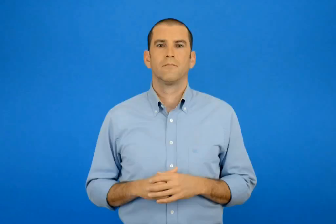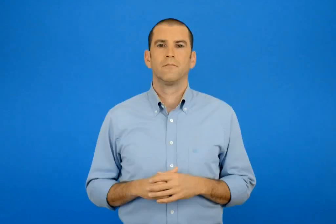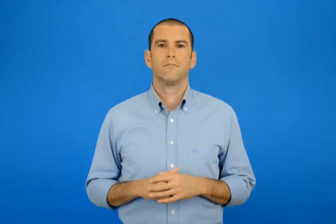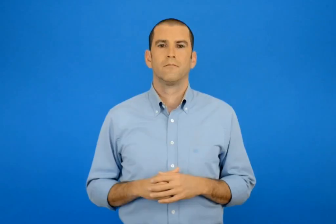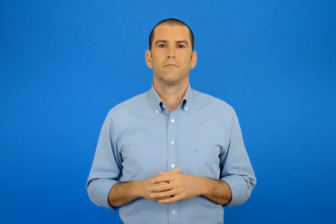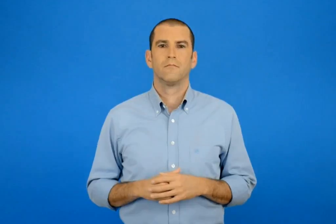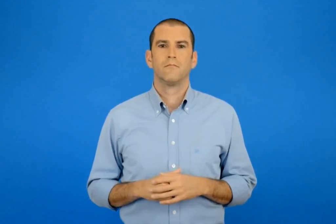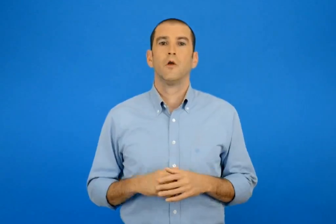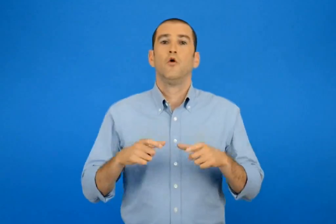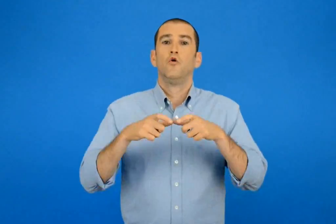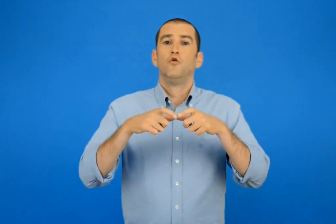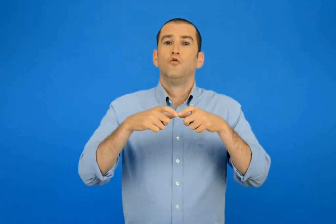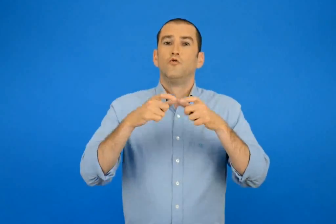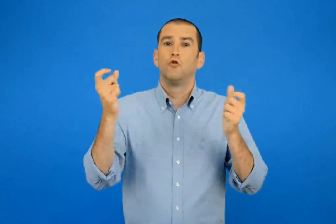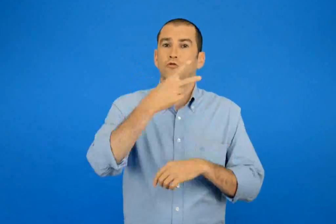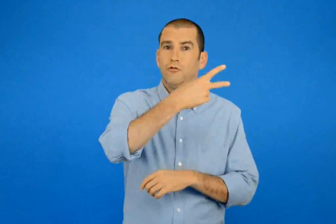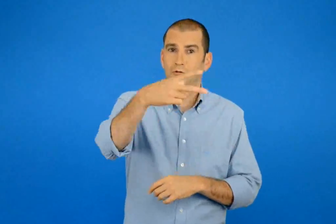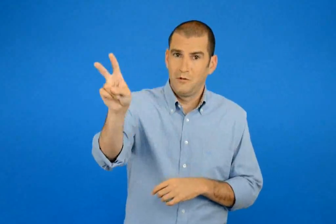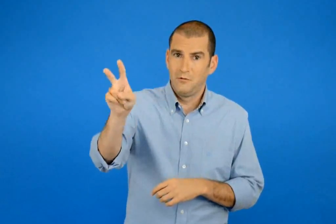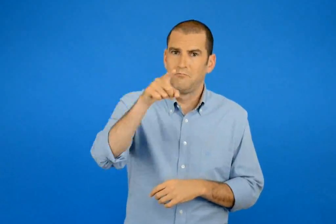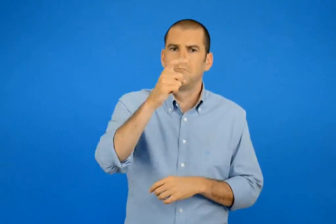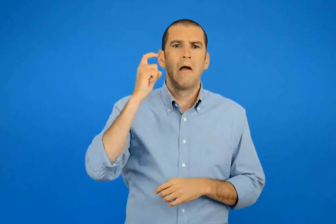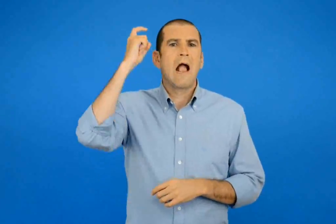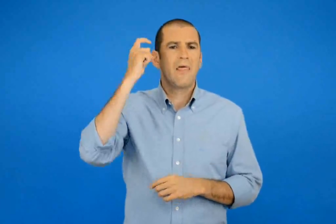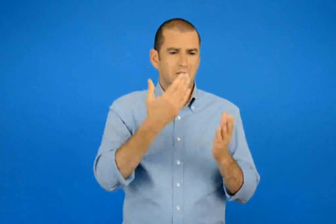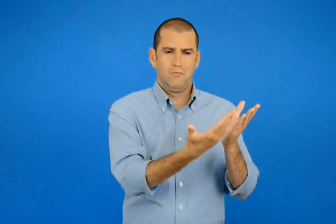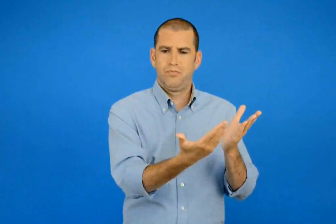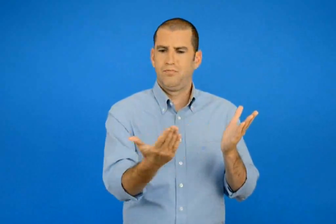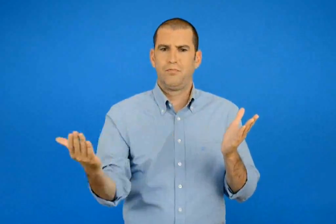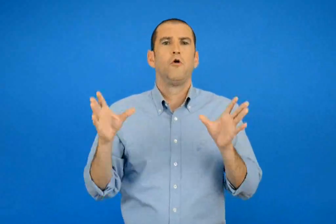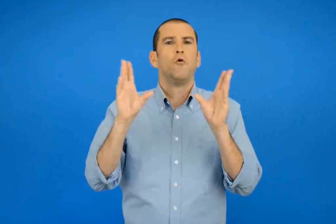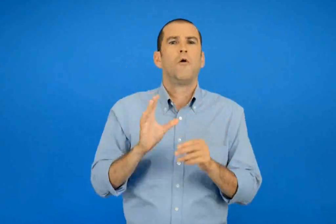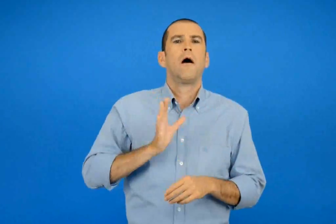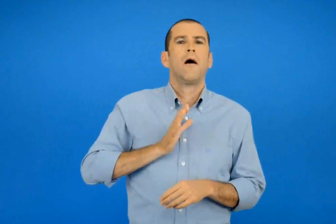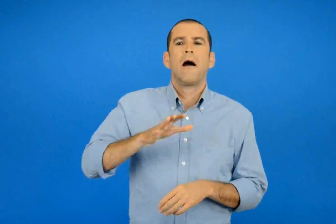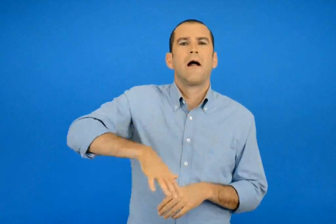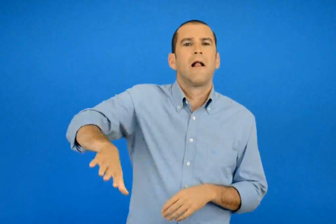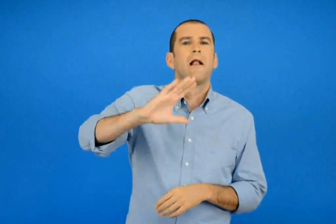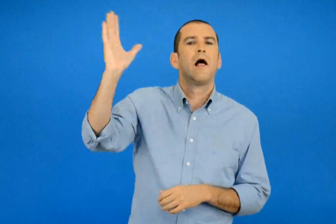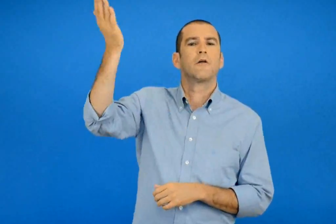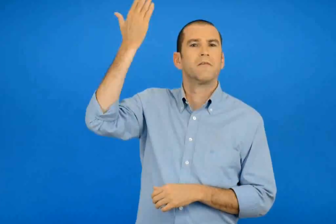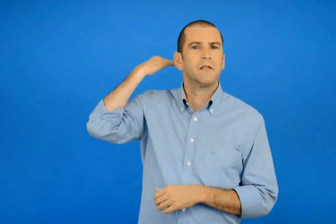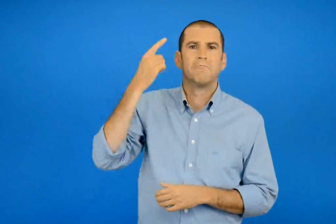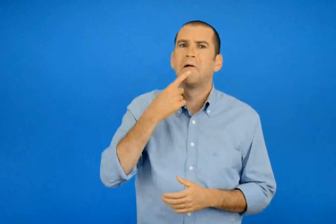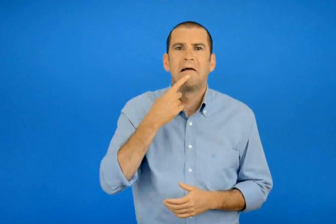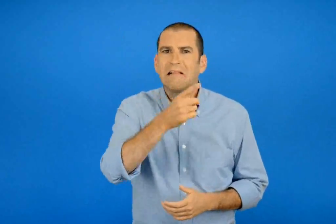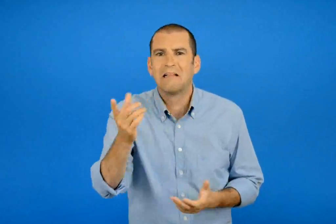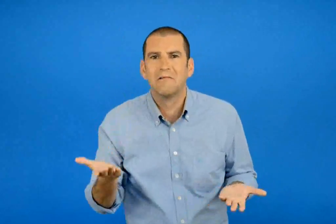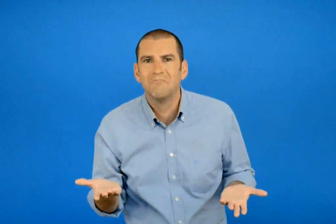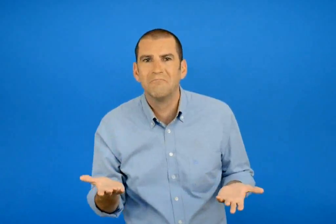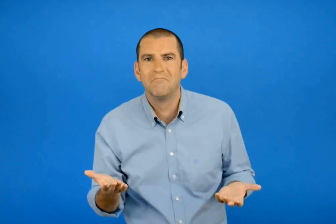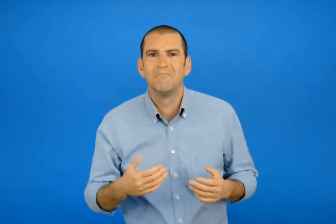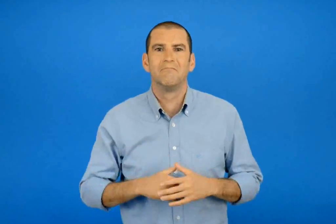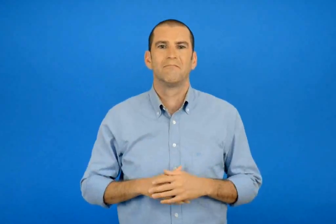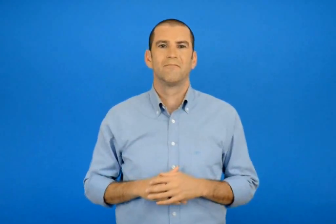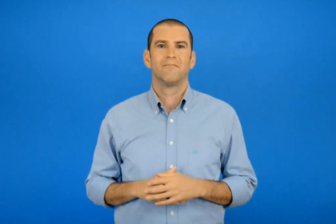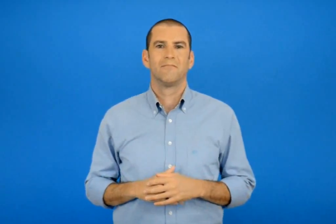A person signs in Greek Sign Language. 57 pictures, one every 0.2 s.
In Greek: τι θα λέγατε να κάνετε μια λαογραφική έκθεση στο σχολείο σας ;
